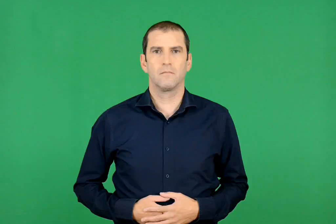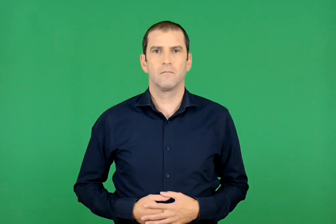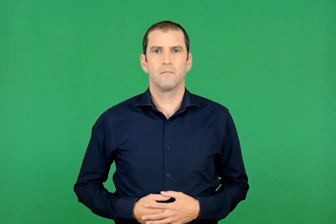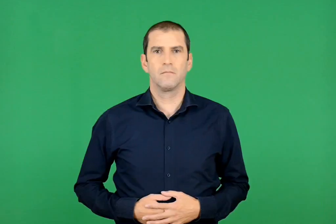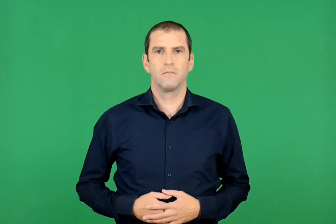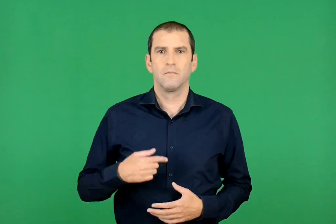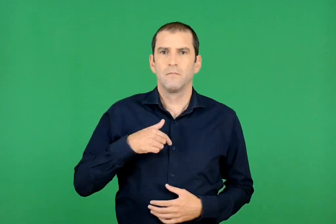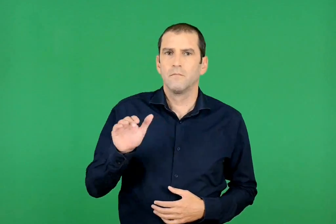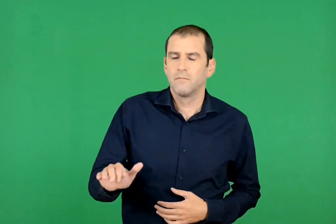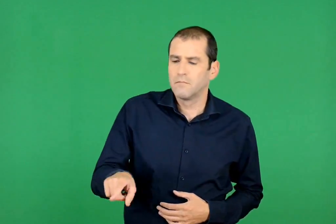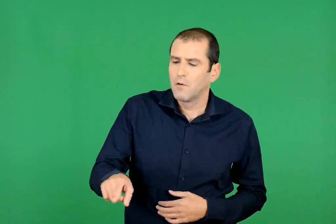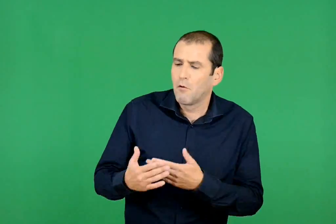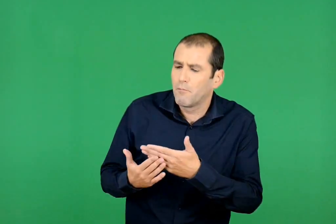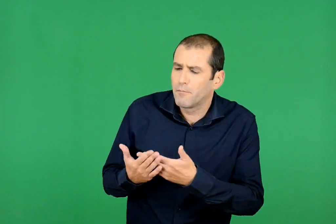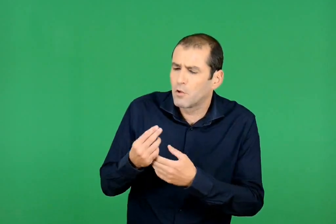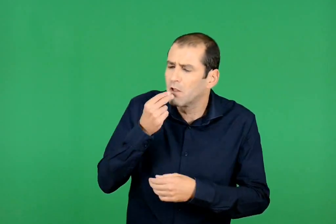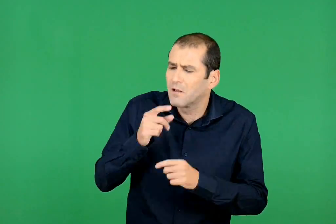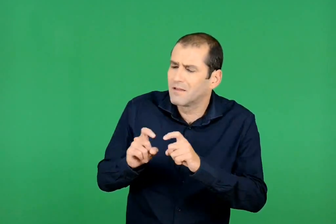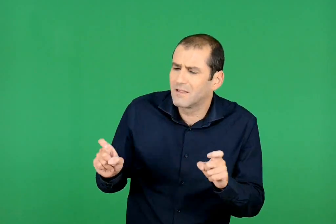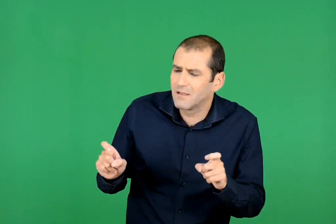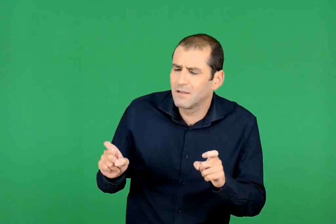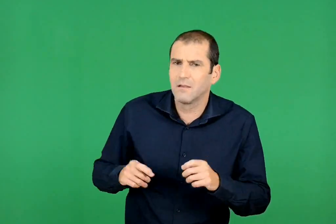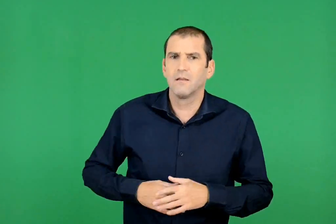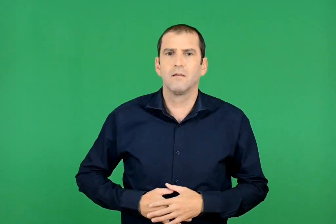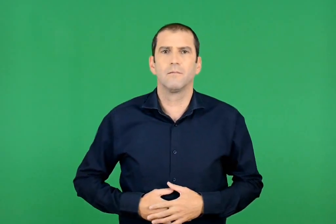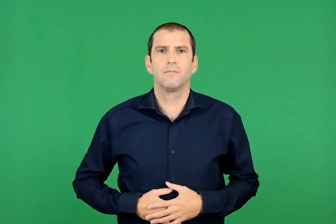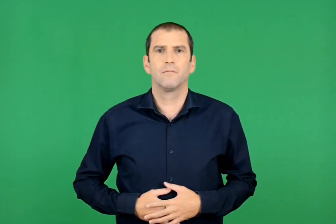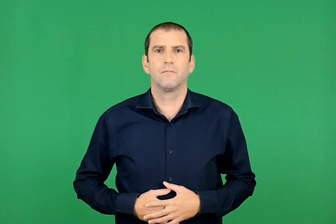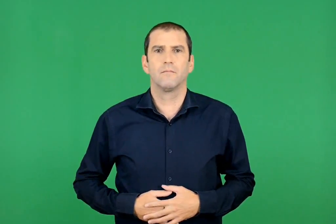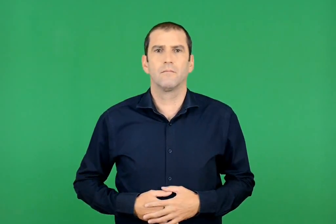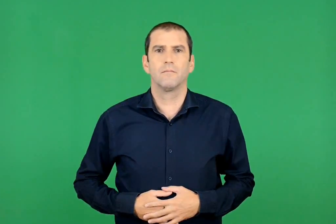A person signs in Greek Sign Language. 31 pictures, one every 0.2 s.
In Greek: τι έφαγες το πρωί ; , του κάνω
